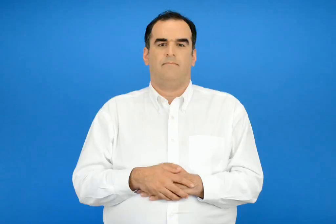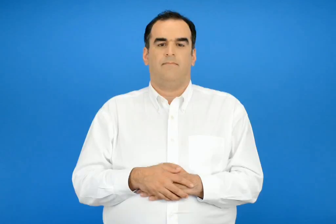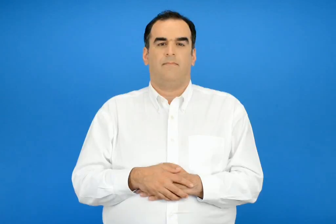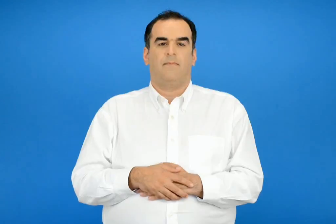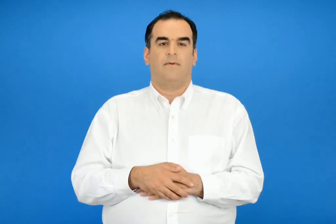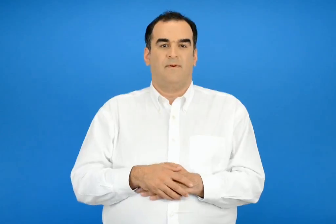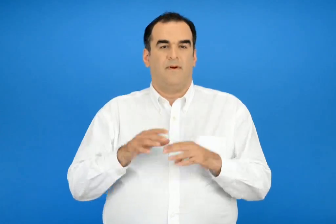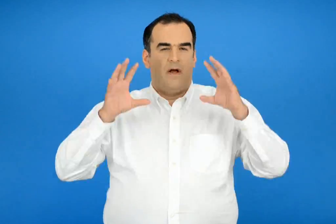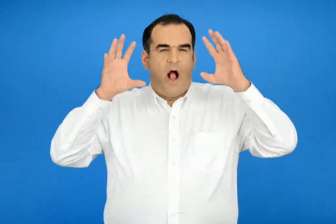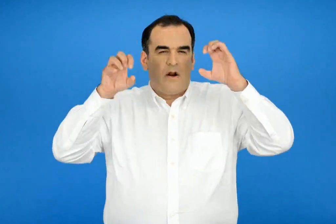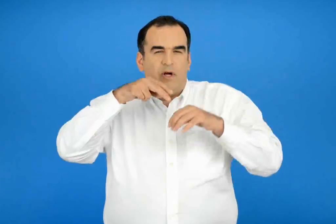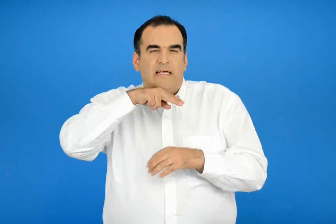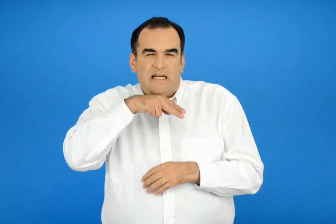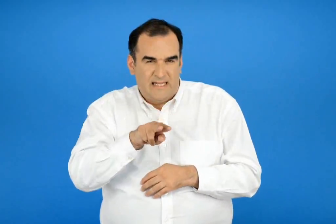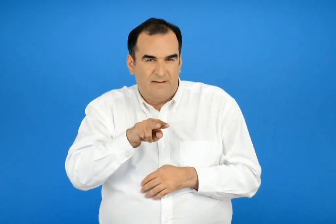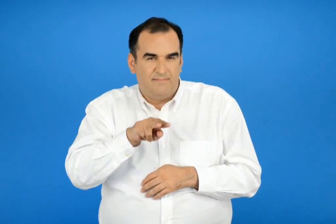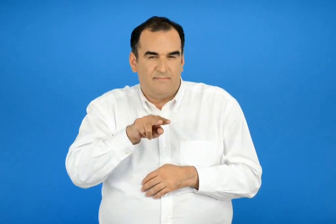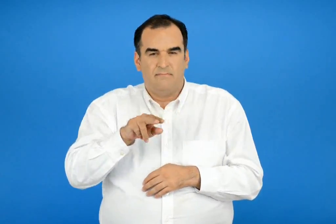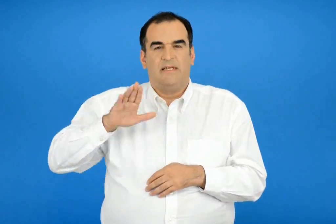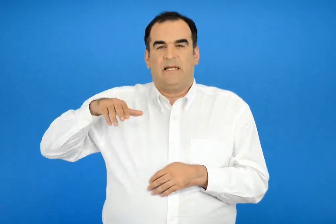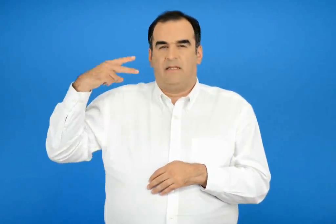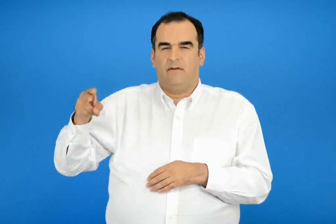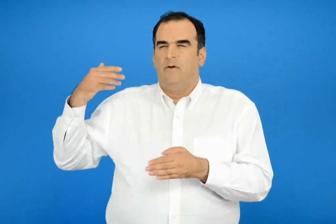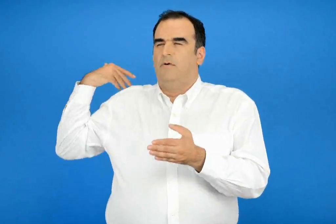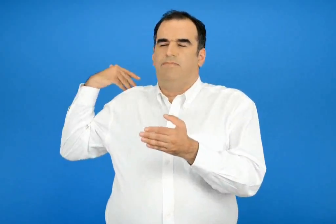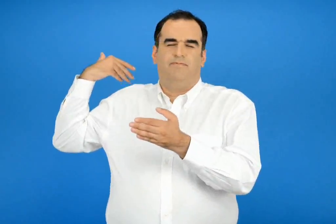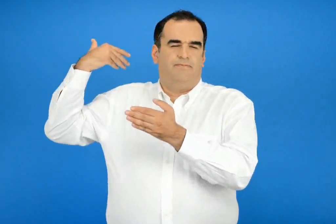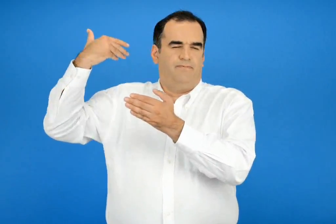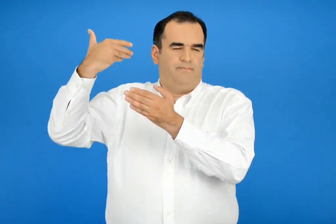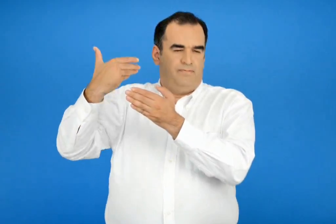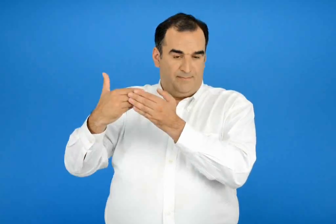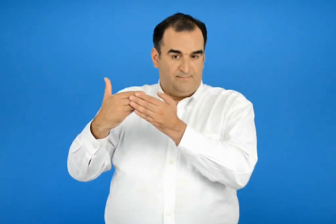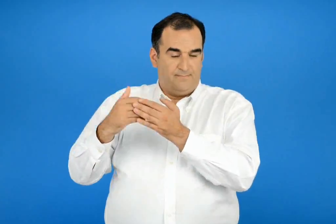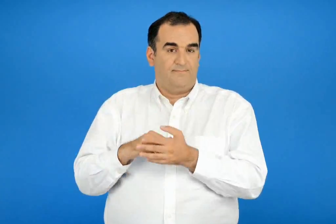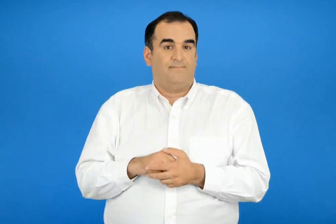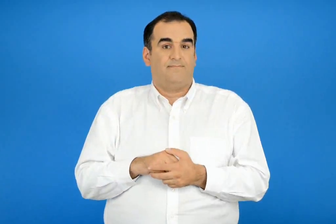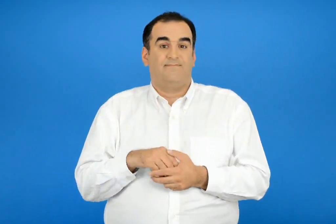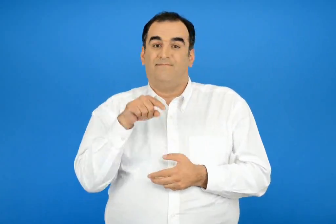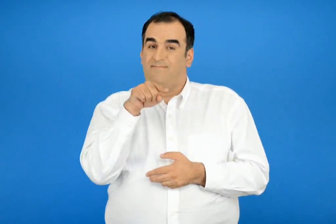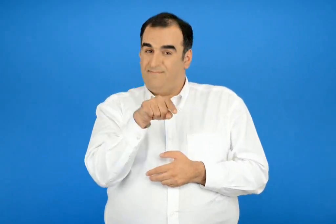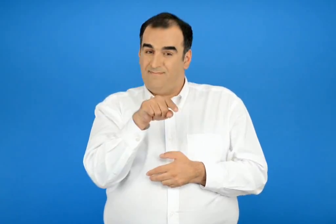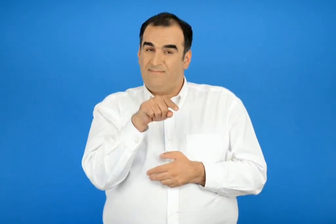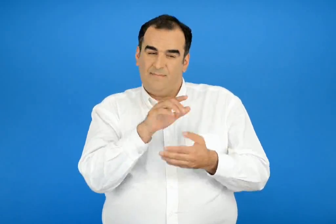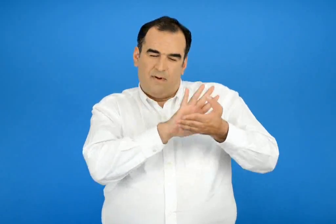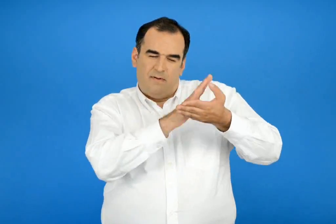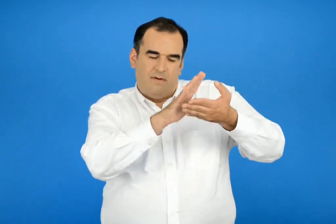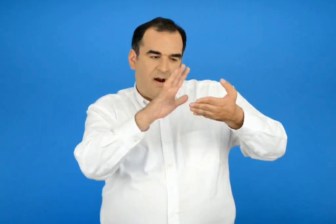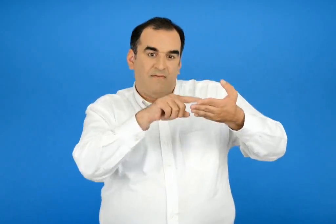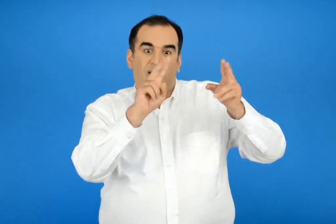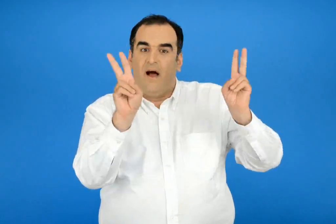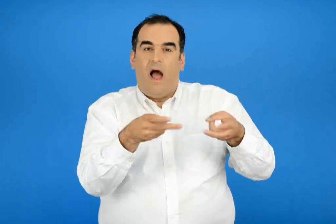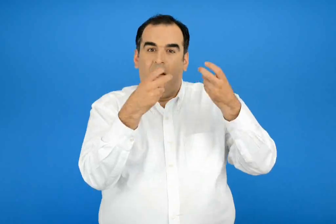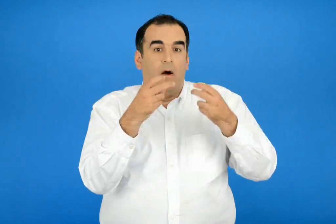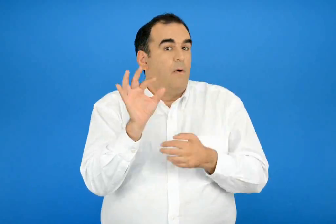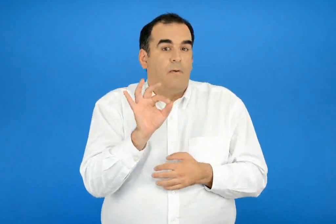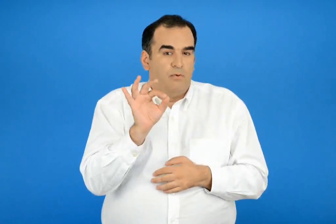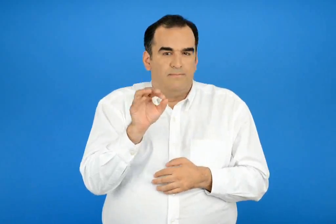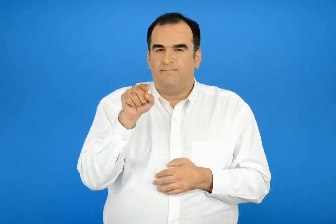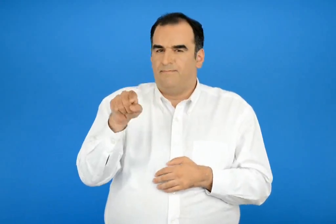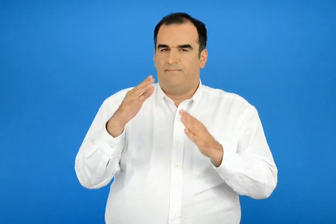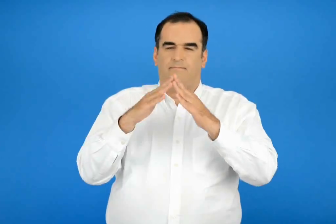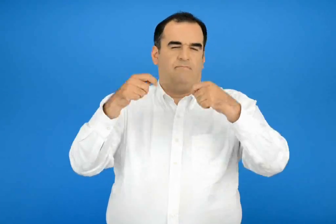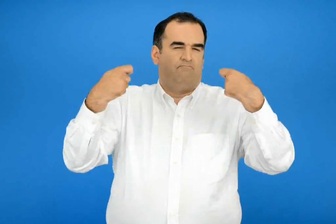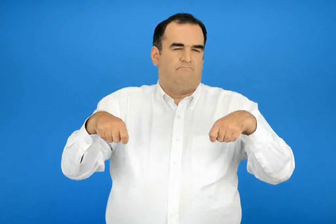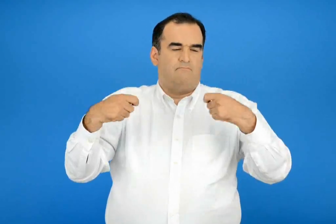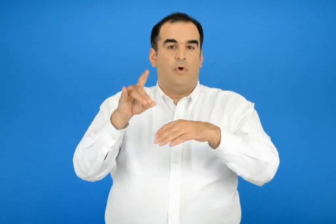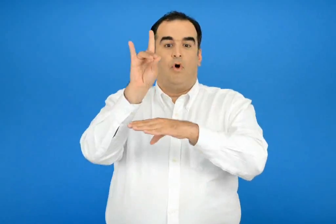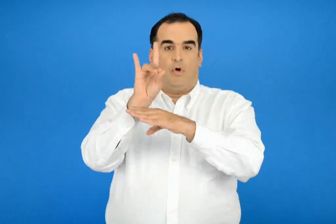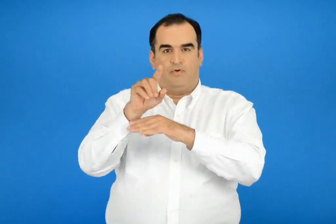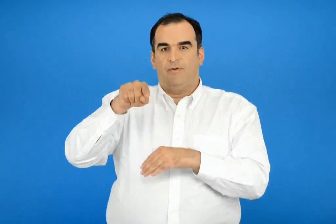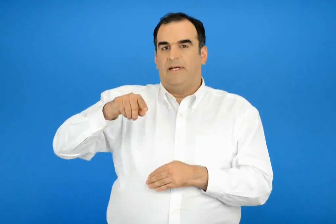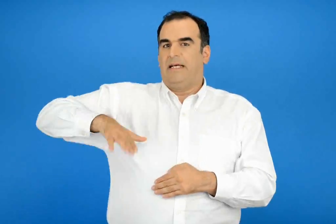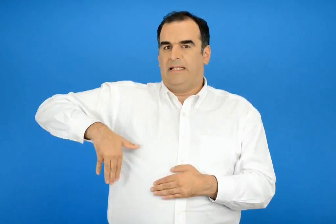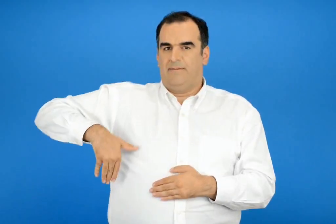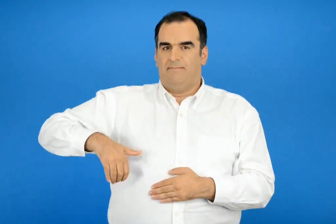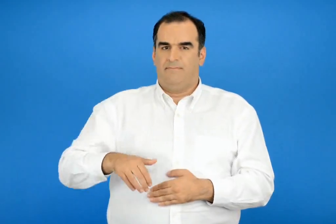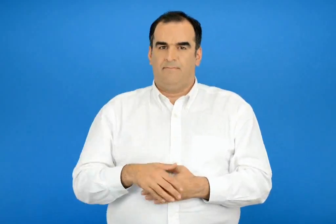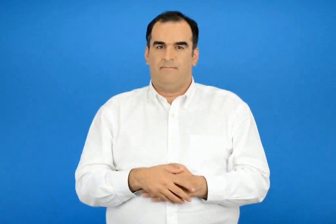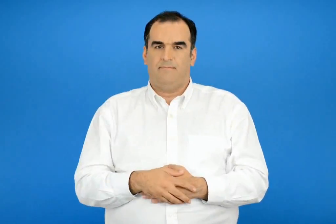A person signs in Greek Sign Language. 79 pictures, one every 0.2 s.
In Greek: τα αγριοκάτσικα ζουν στην κρήτη από πολύ παλιά αυτό το ανάγλυφο βρέθηκε στο ανάκτορο της κνωσού στην κρήτη
